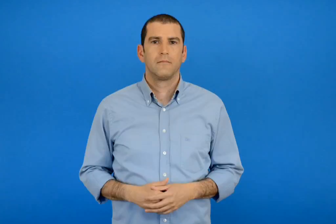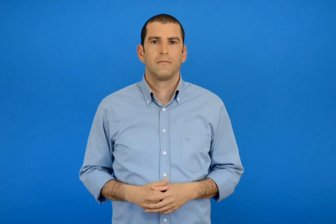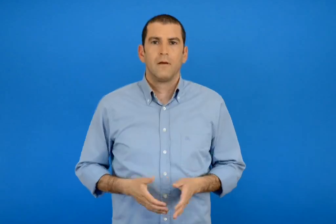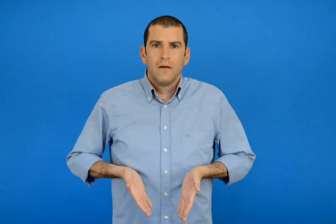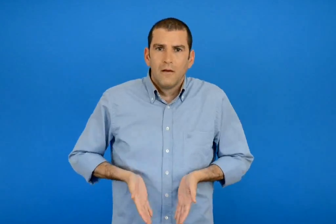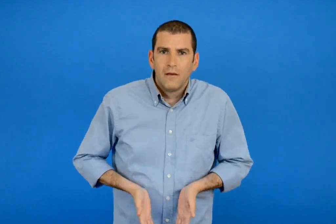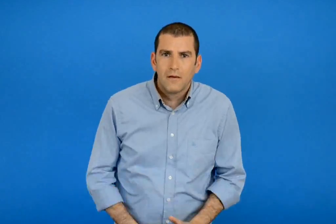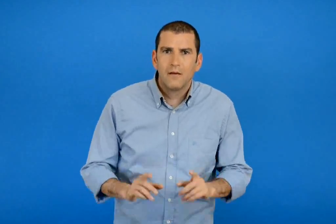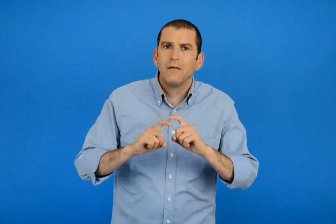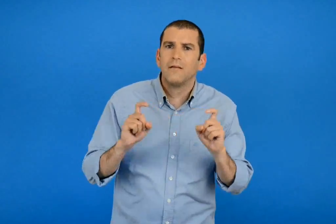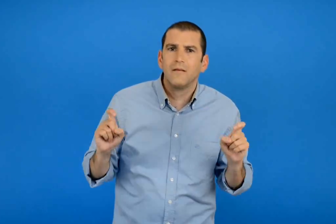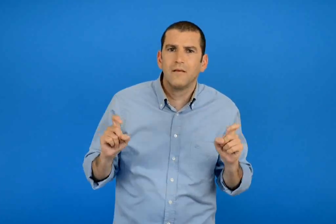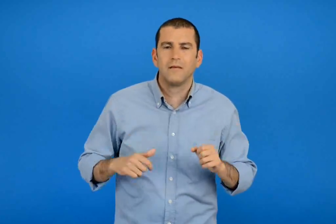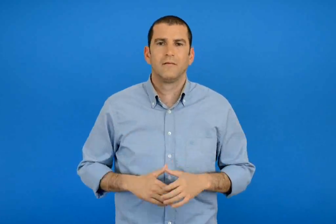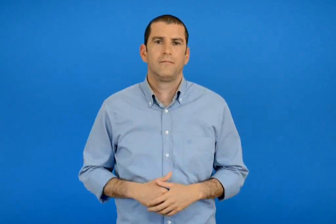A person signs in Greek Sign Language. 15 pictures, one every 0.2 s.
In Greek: τι γεννάει ;
